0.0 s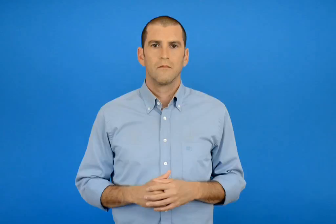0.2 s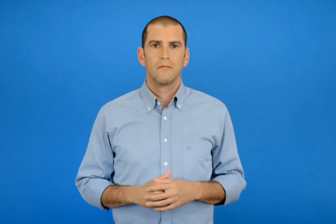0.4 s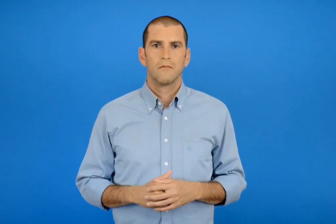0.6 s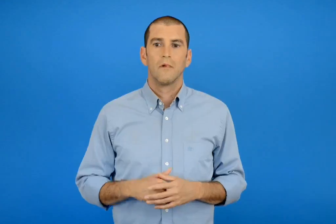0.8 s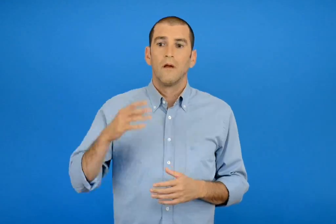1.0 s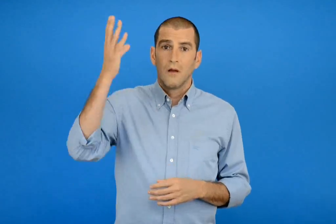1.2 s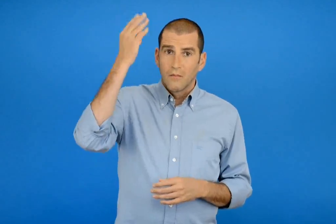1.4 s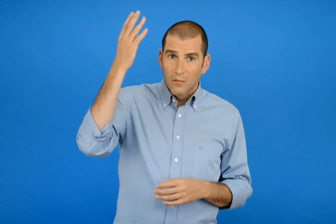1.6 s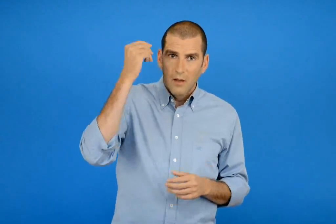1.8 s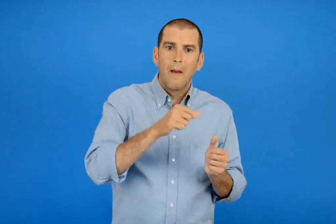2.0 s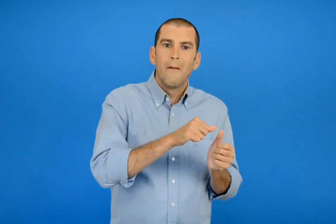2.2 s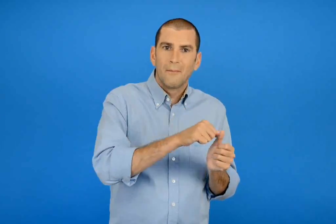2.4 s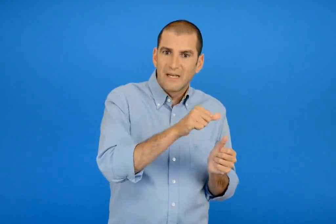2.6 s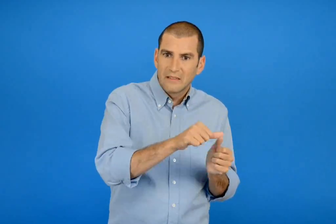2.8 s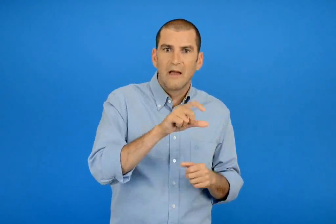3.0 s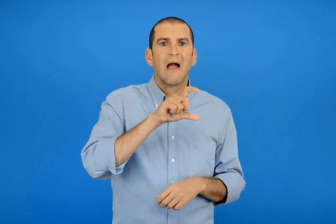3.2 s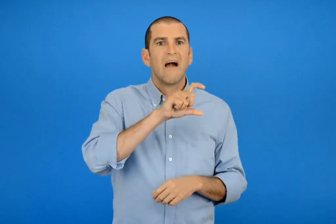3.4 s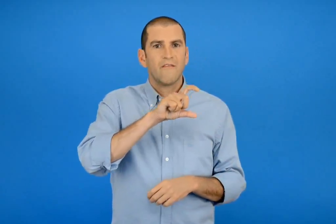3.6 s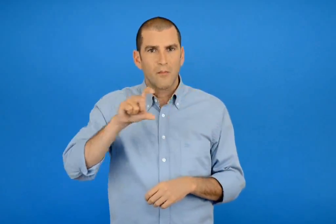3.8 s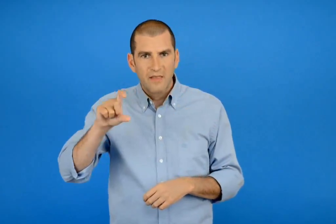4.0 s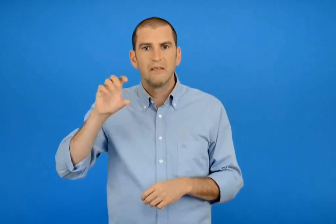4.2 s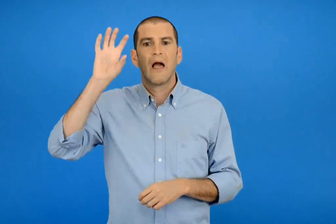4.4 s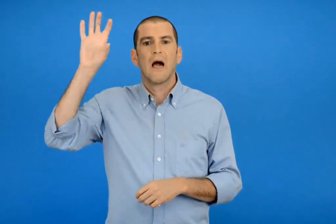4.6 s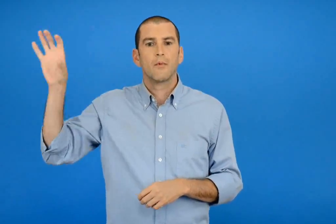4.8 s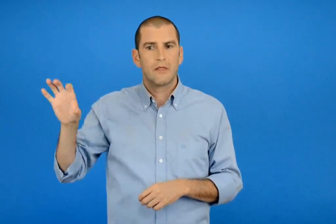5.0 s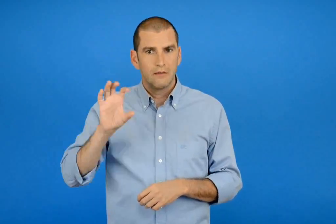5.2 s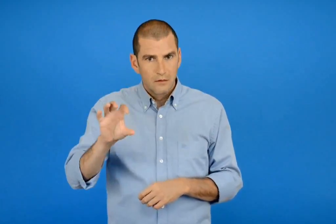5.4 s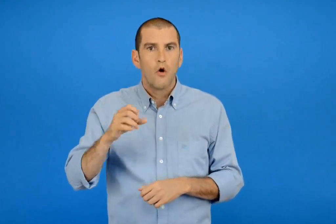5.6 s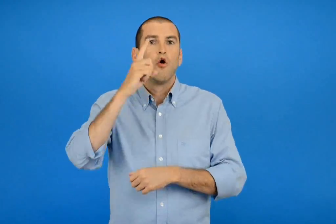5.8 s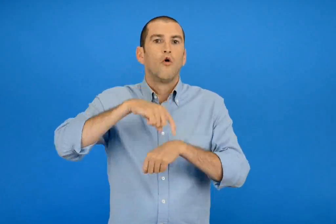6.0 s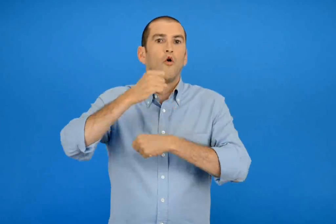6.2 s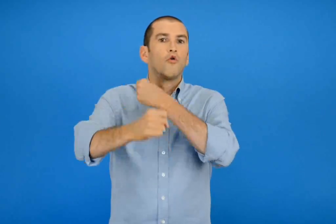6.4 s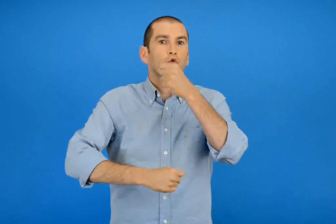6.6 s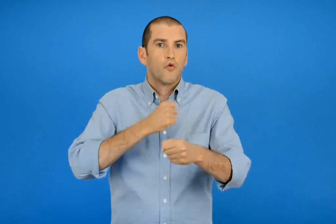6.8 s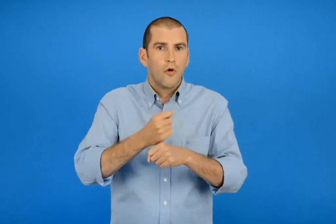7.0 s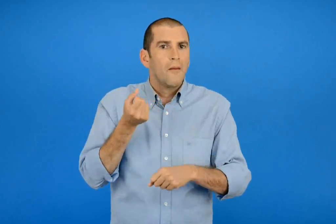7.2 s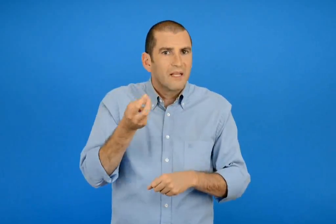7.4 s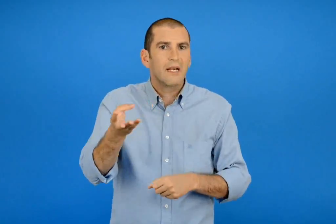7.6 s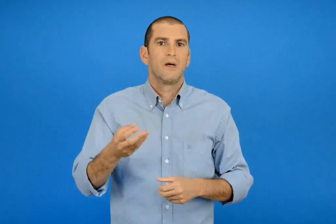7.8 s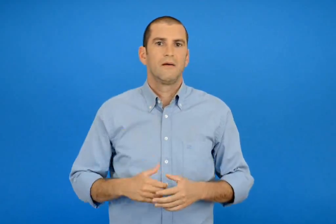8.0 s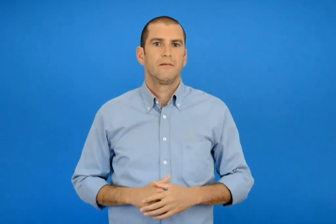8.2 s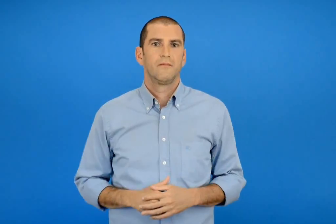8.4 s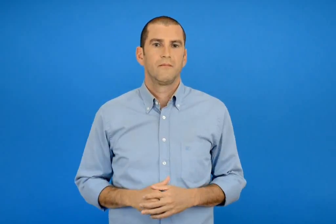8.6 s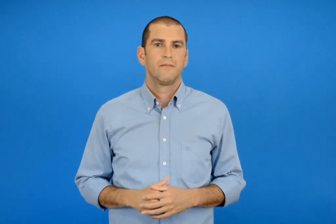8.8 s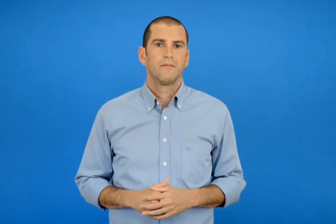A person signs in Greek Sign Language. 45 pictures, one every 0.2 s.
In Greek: να χρησιμοποιούμε τους μήνες τις εβδομάδες και τις εποχές για να μετράμε το χρόνο
